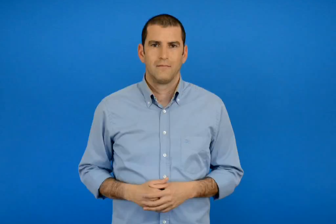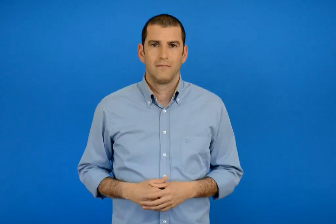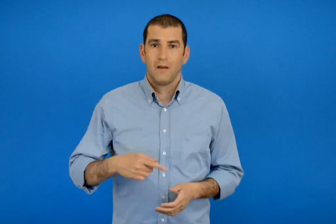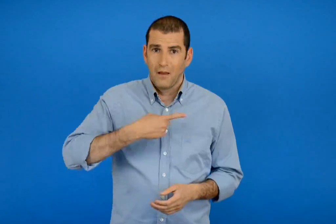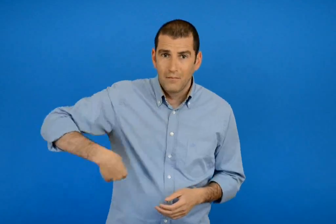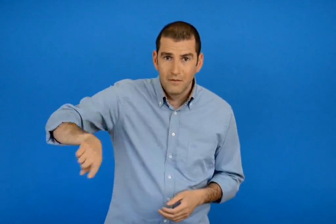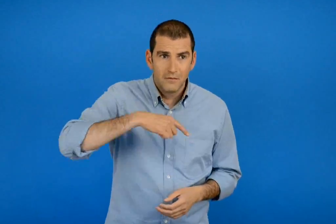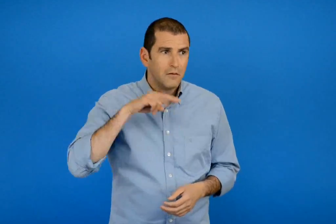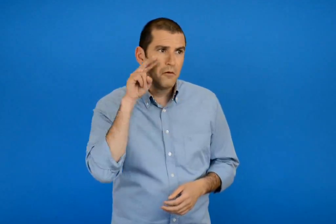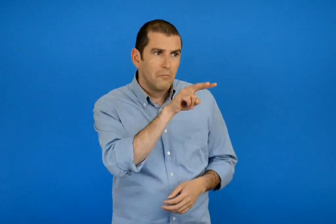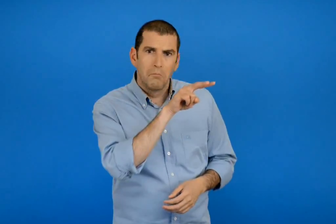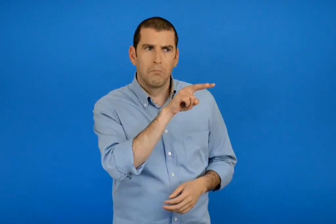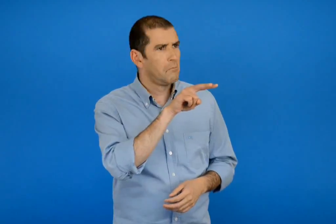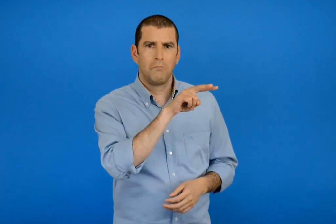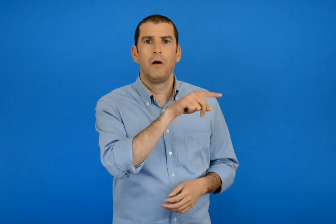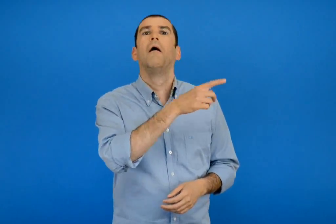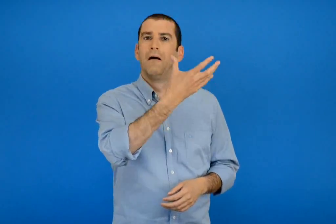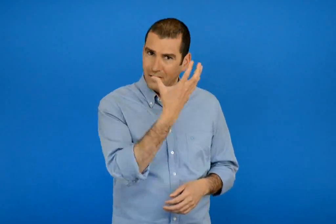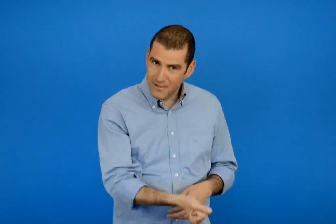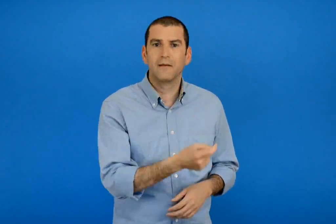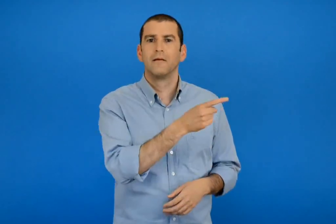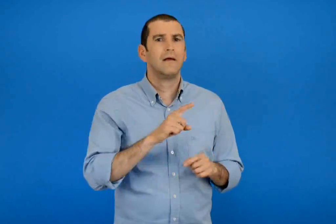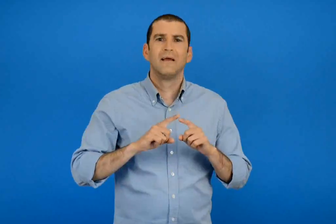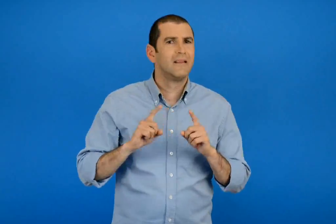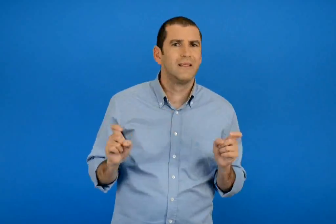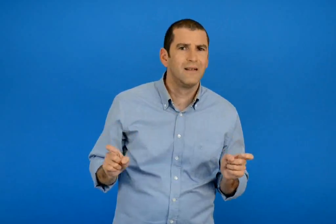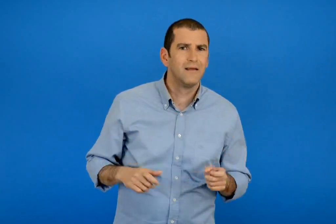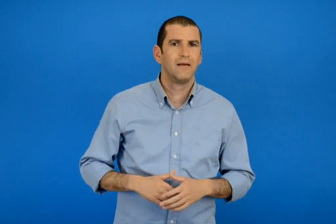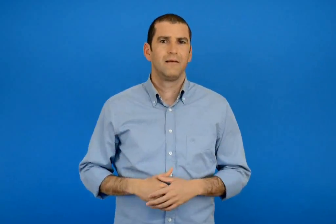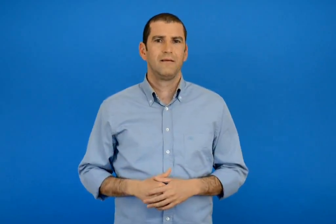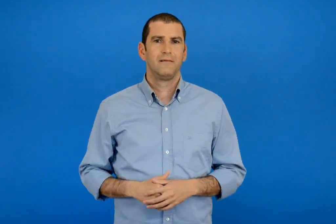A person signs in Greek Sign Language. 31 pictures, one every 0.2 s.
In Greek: δεν τον βλέπουμε και όμως υπάρχει τι είναι ;
